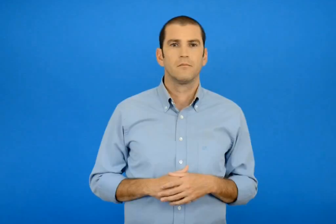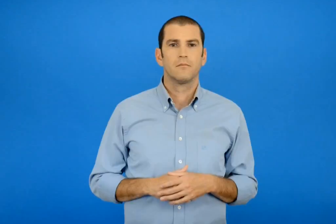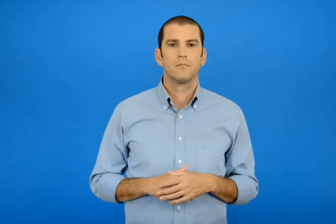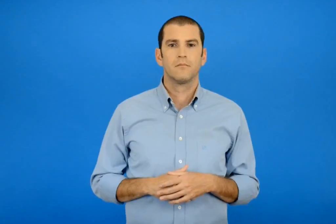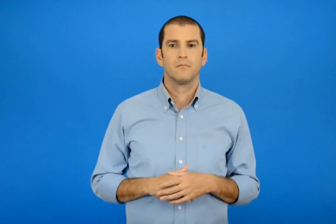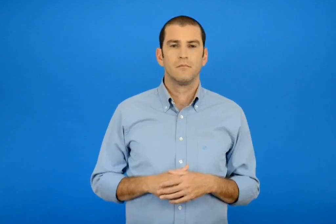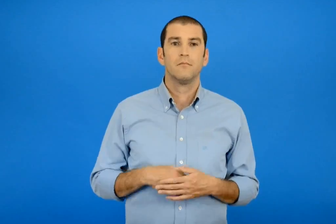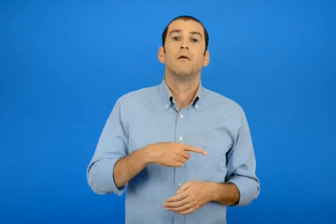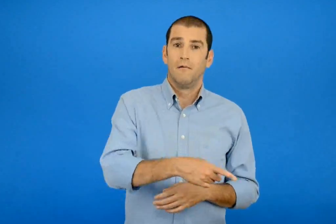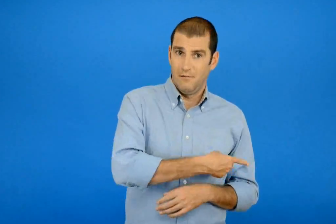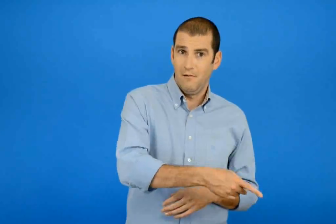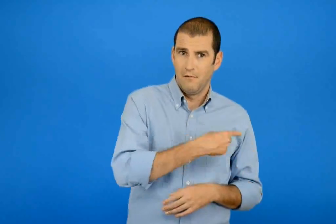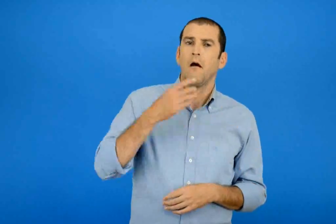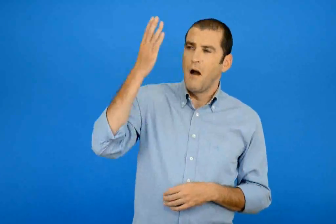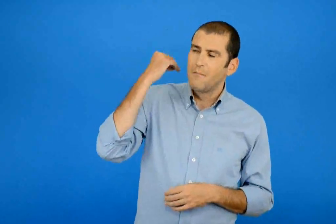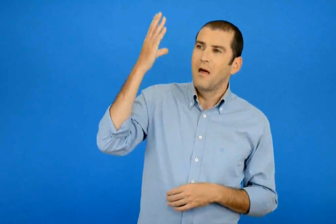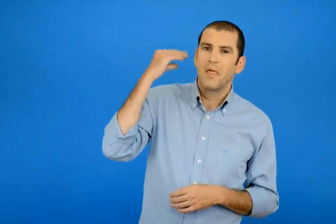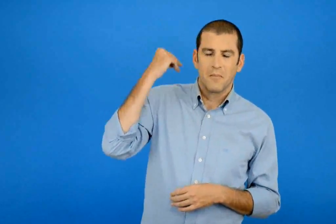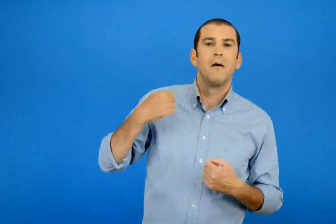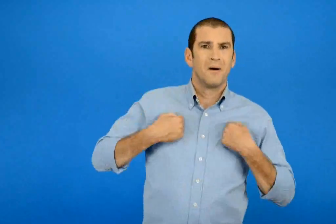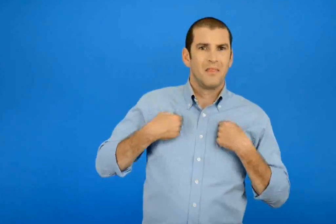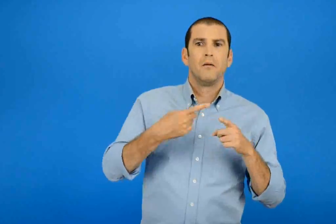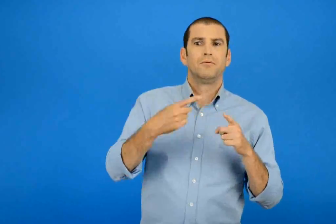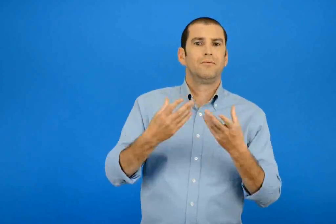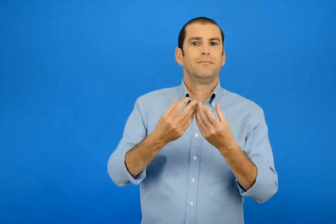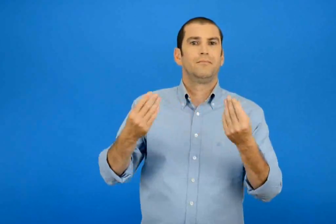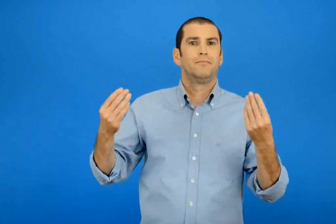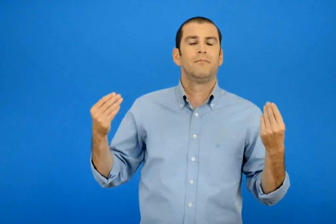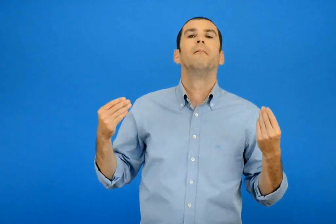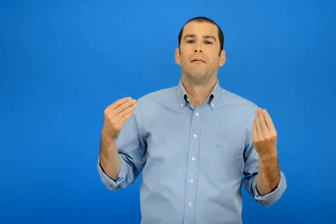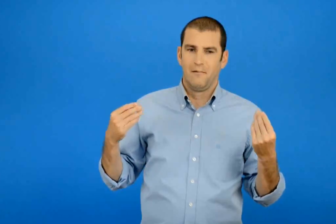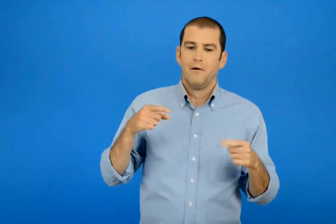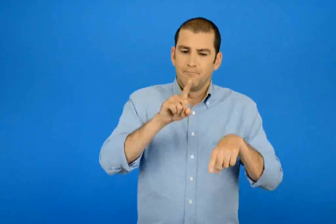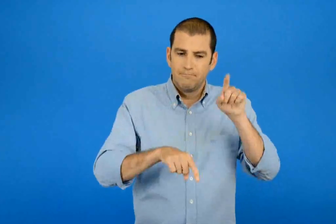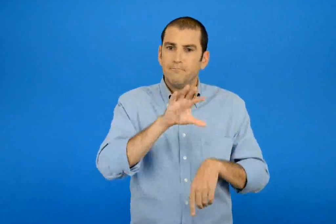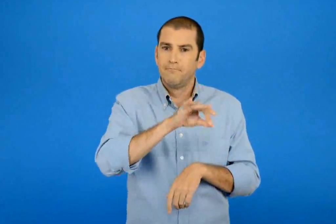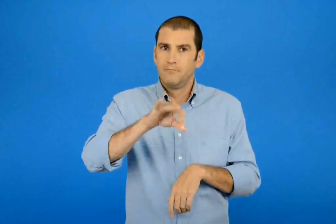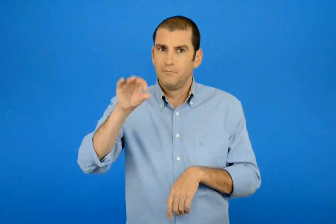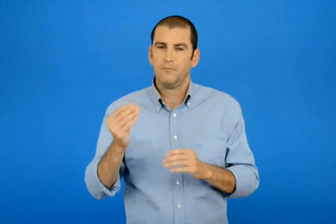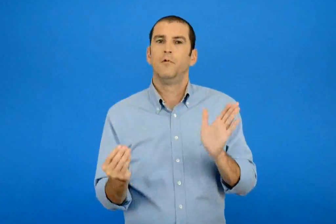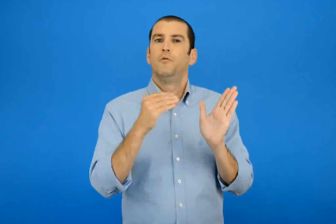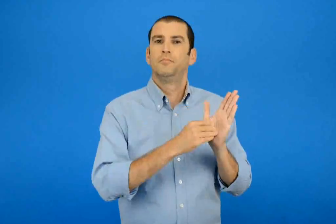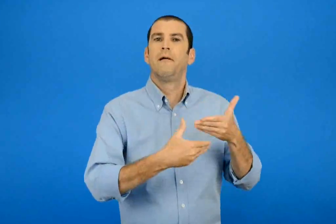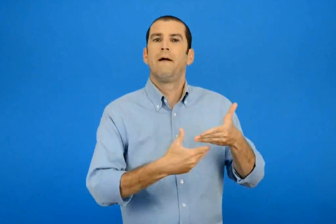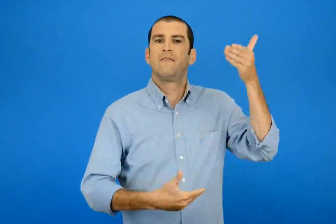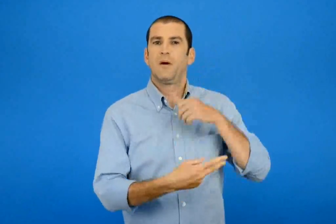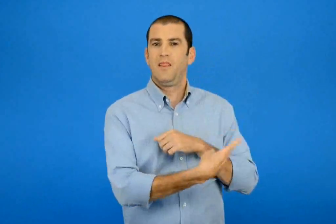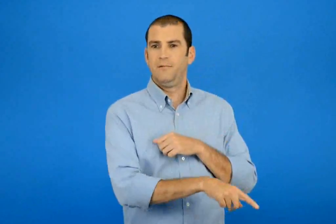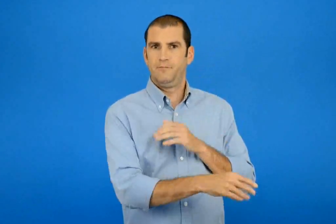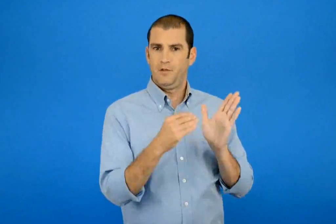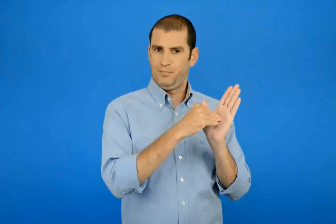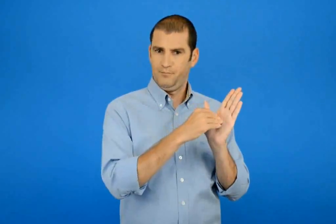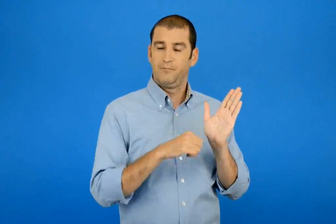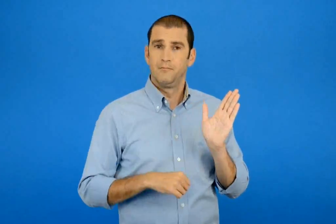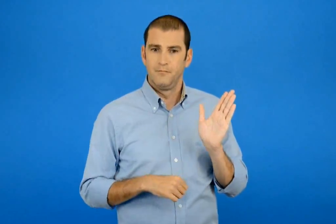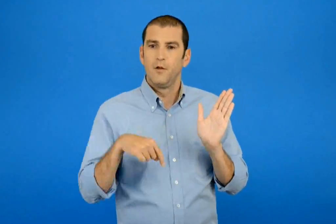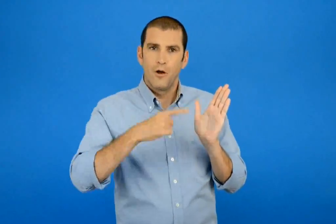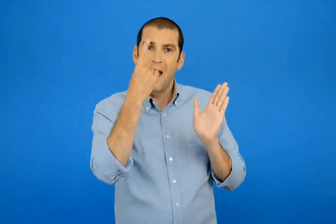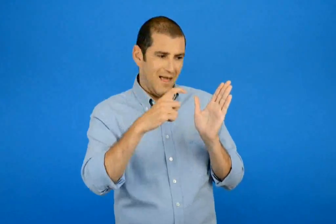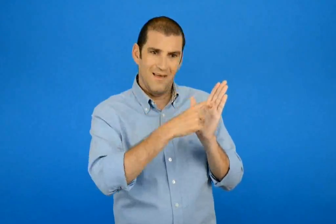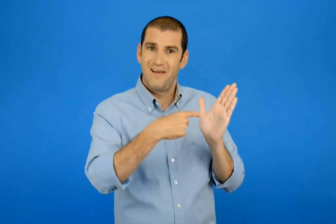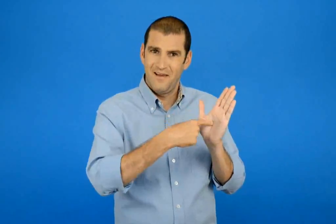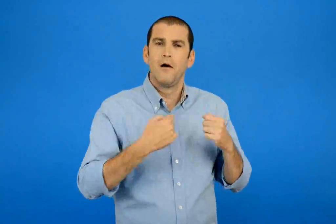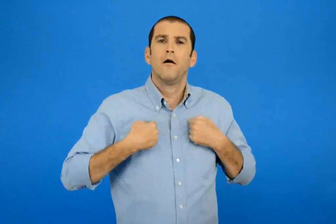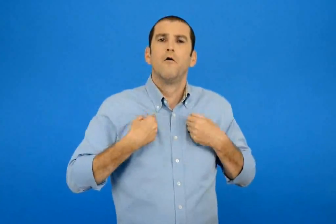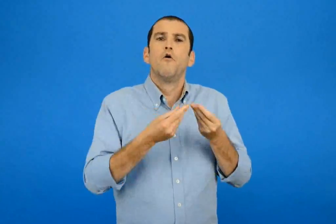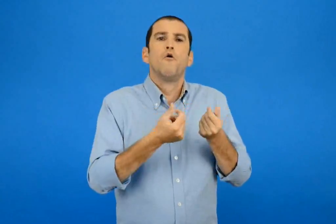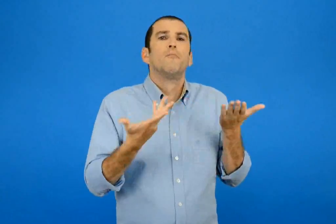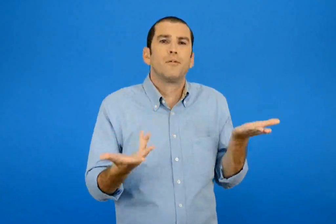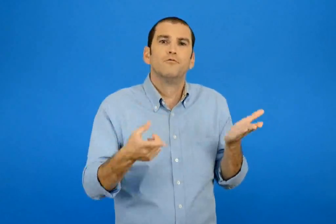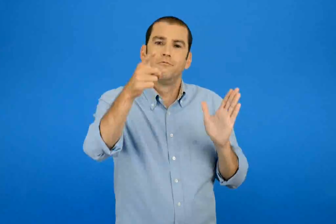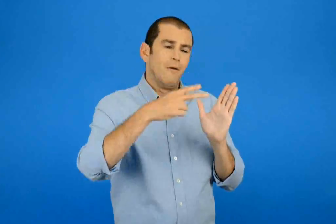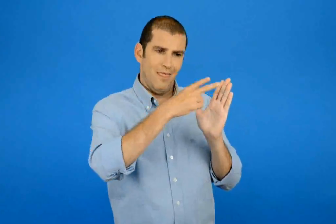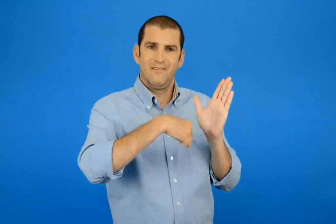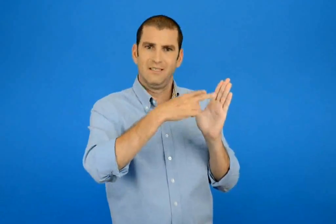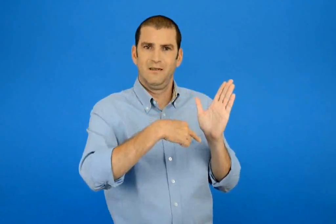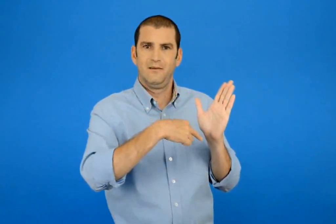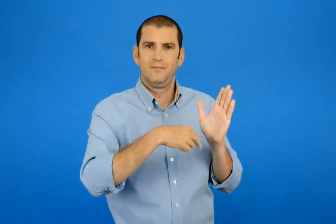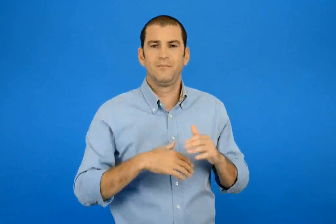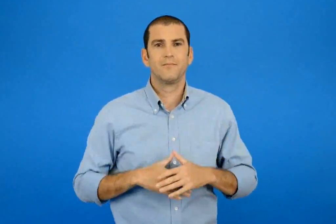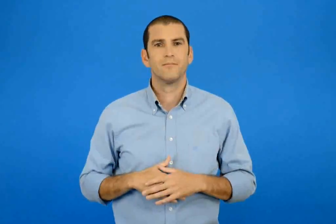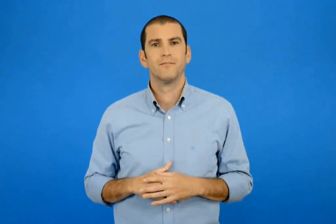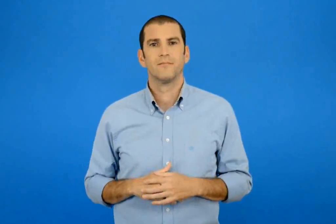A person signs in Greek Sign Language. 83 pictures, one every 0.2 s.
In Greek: έμαθαν αρκετά παιχνίδια και κάποια θα τα βάλουν στην εφημερίδα τους διάβασε παρακάτω πως παίζεται ένα από αυτά
